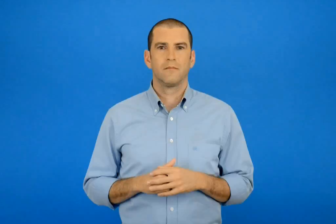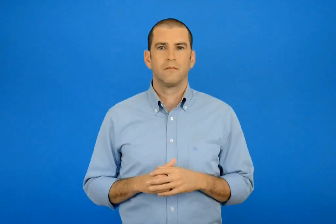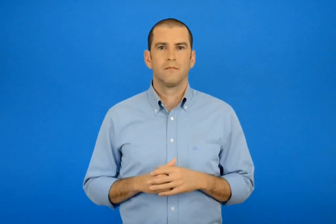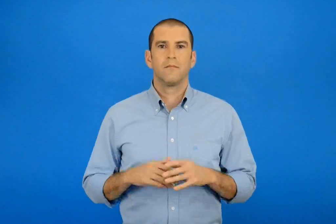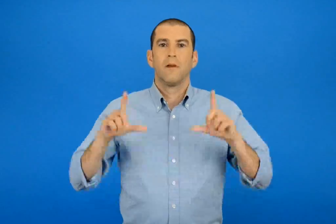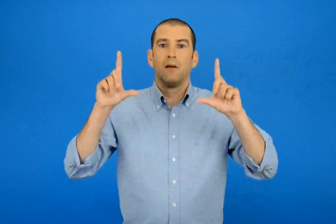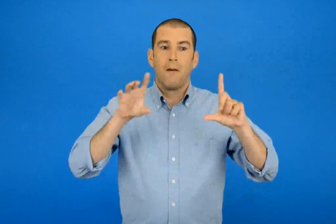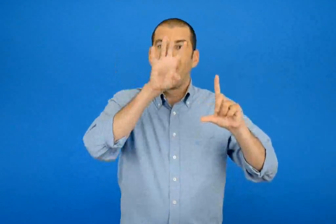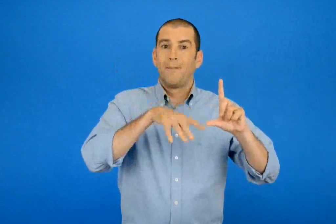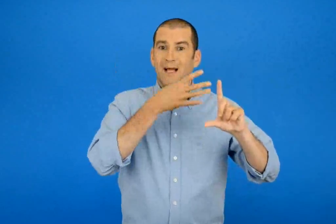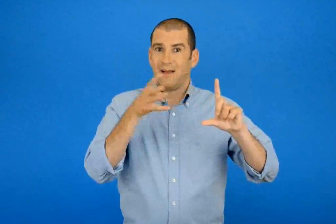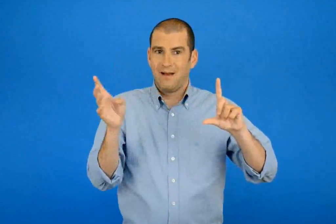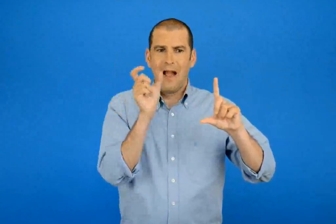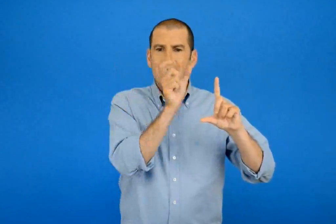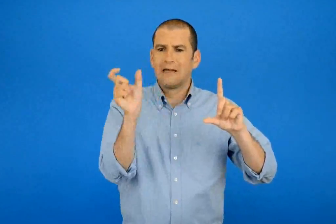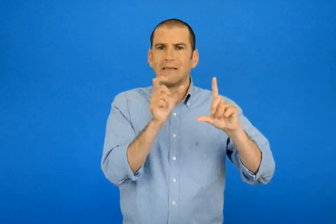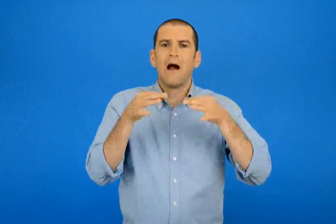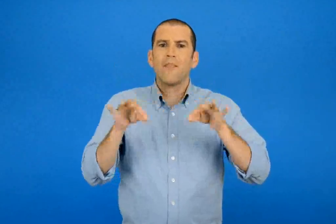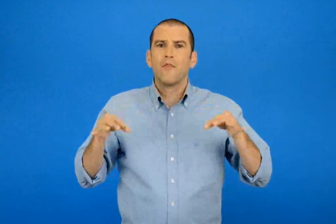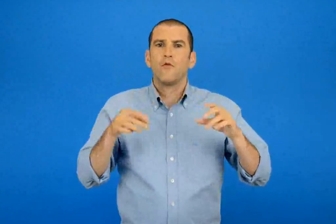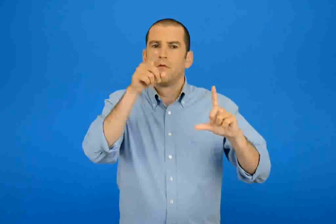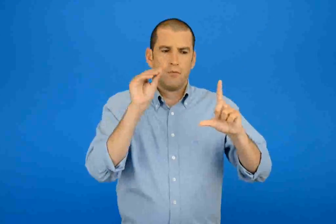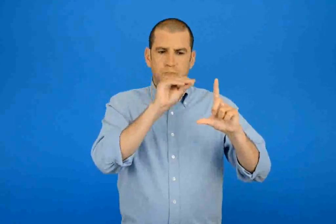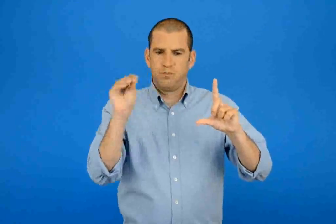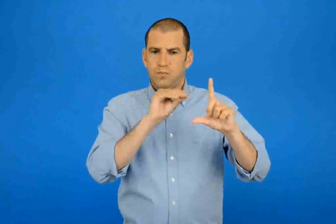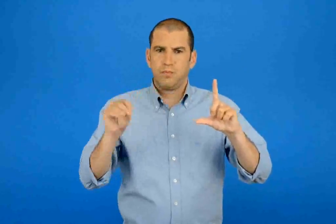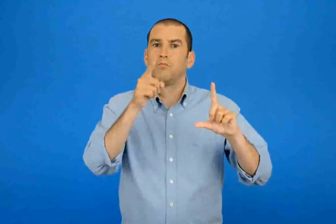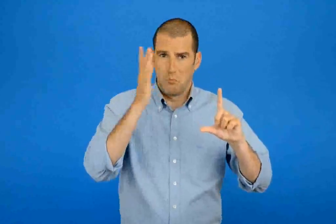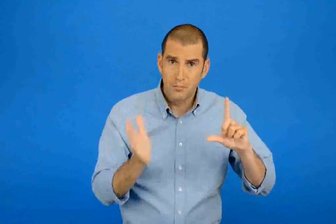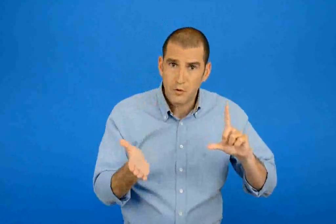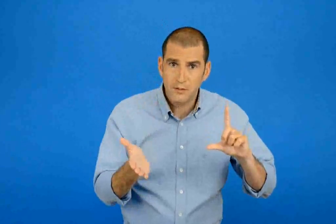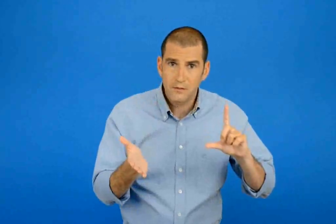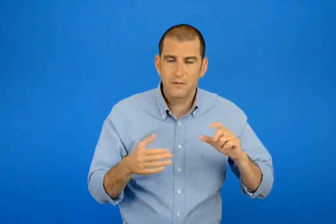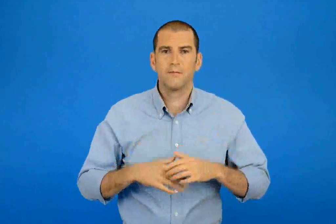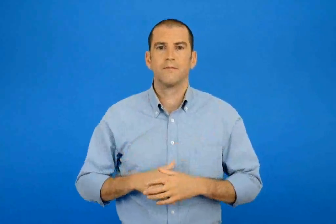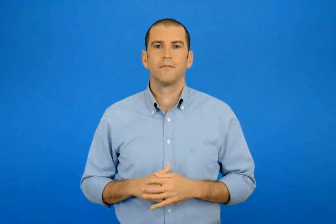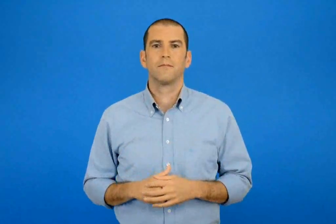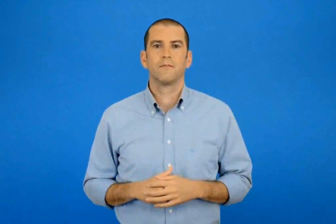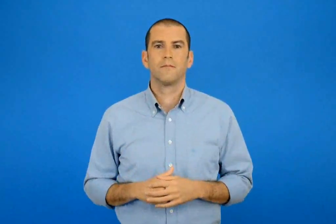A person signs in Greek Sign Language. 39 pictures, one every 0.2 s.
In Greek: μπορείς να συμπληρώσεις τον πίνακα με τις λέξεις που λείπουν ;
